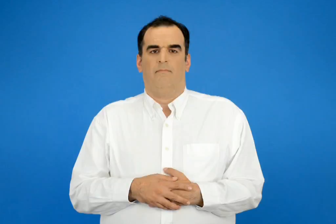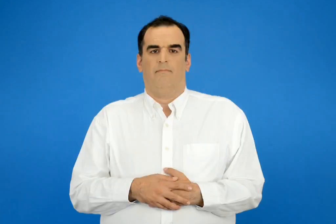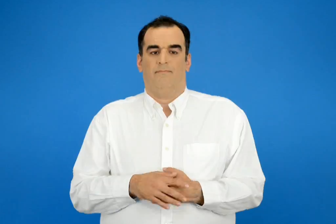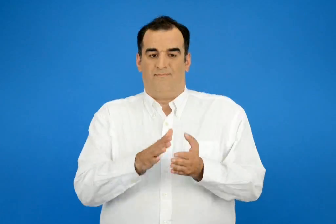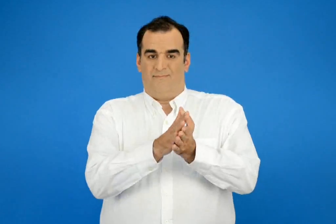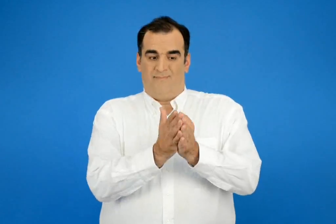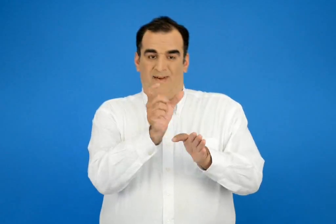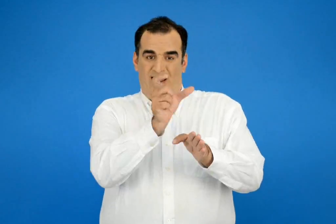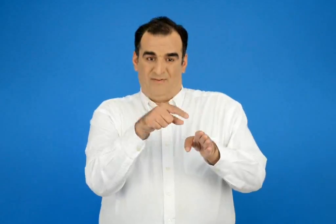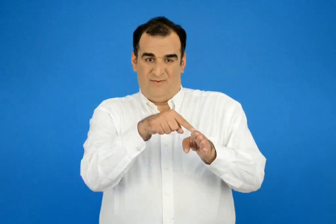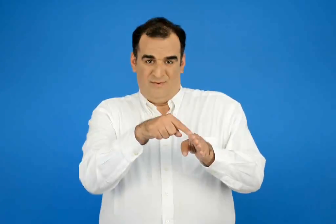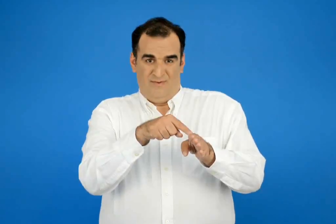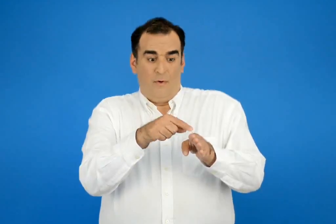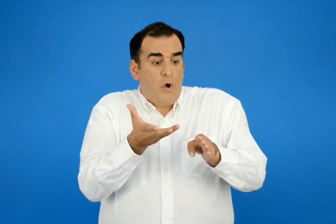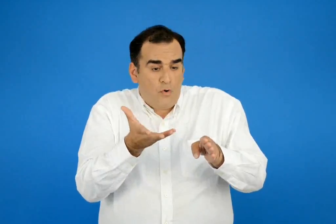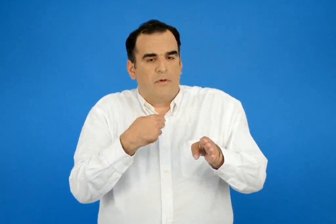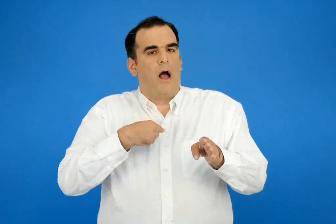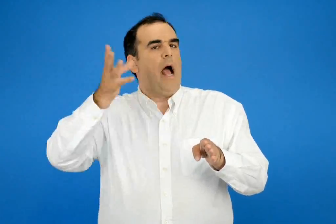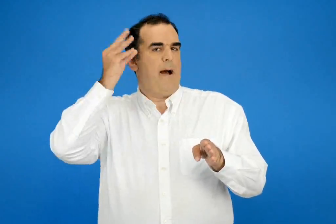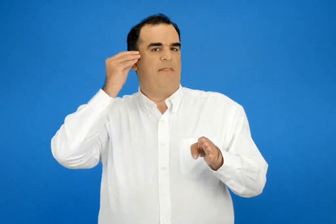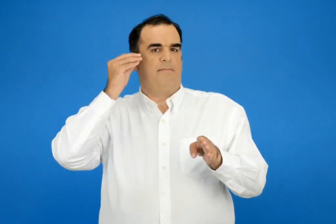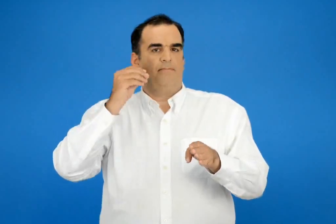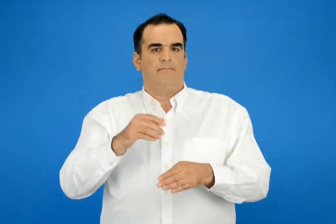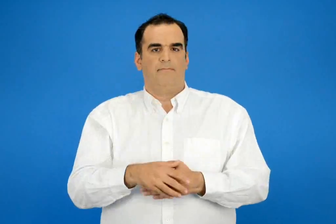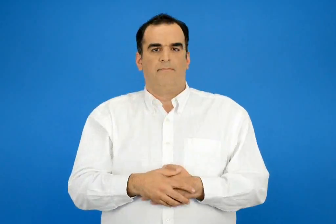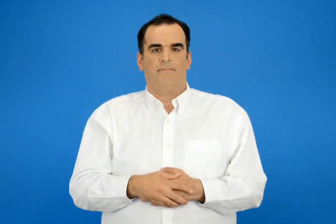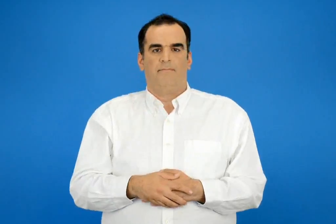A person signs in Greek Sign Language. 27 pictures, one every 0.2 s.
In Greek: έμαθα πως είναι το λεξικό μου
